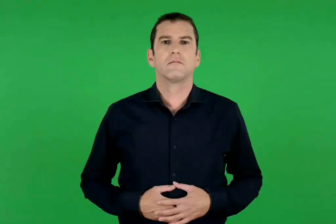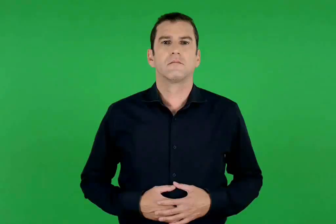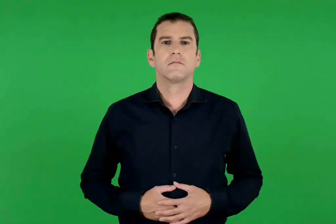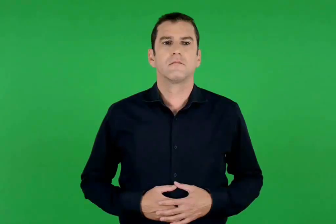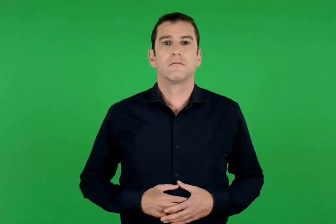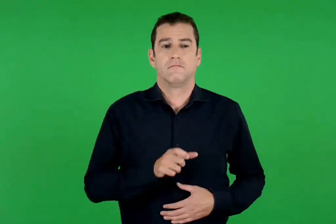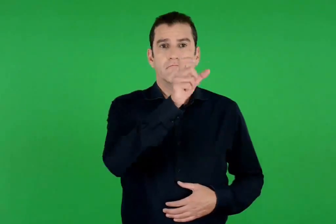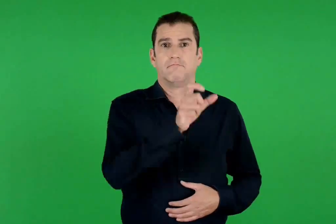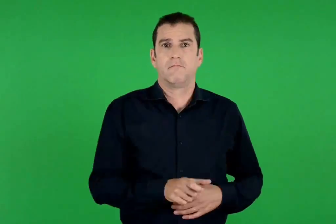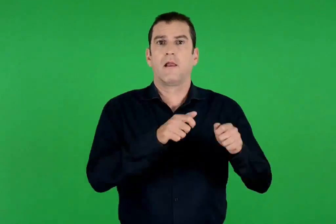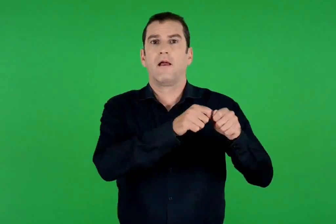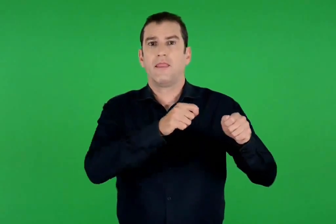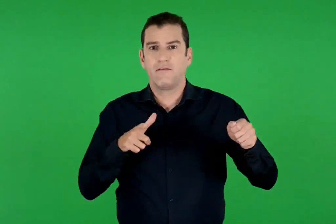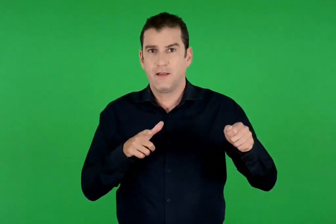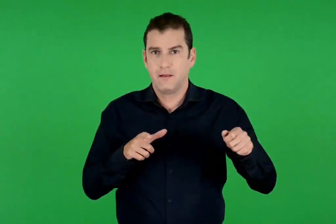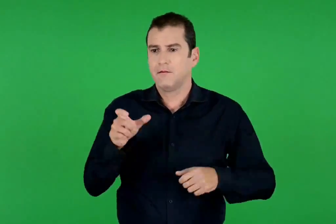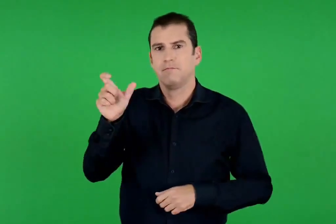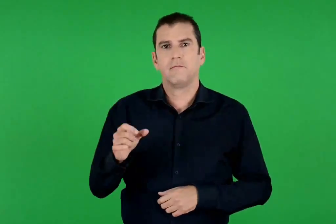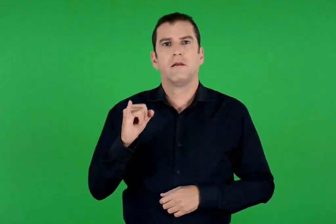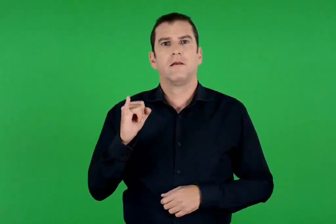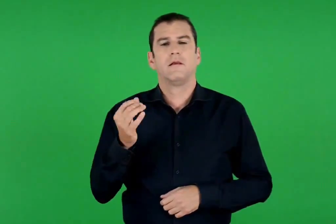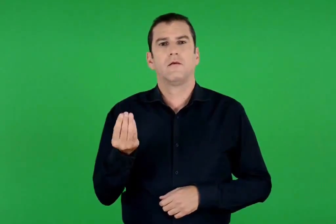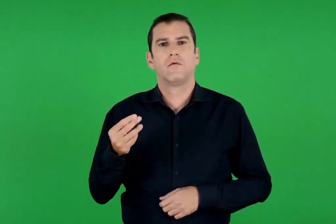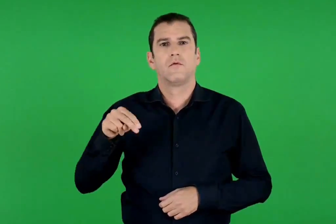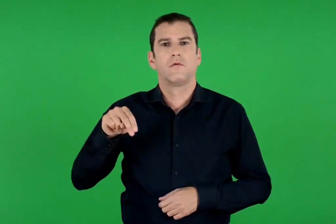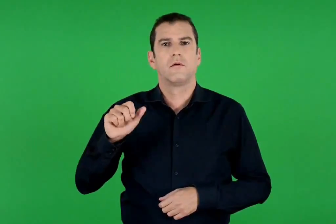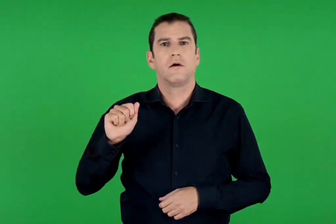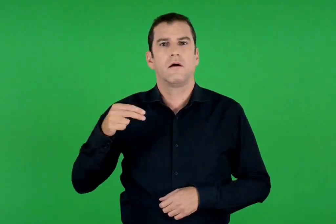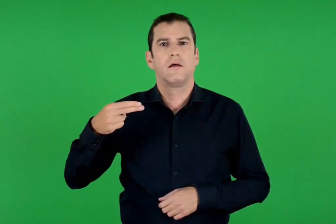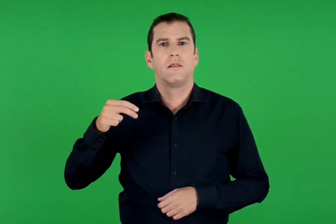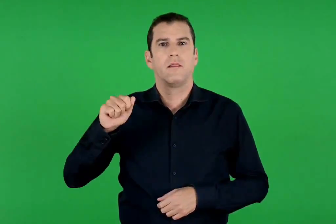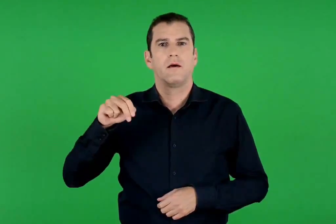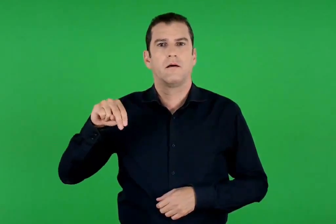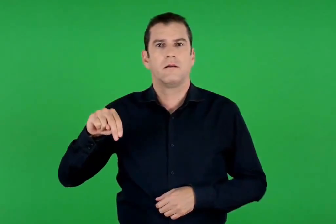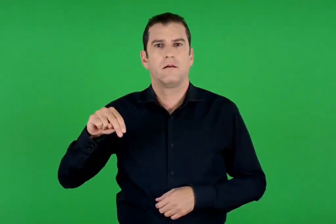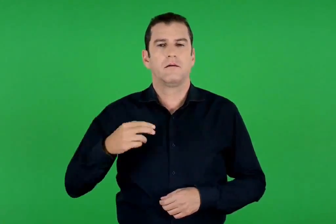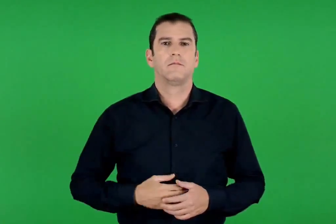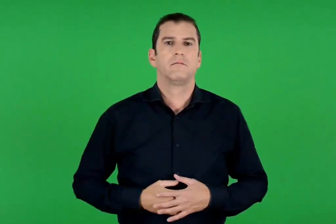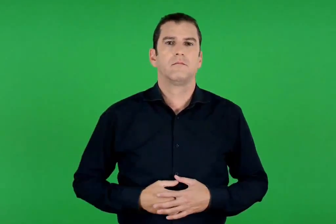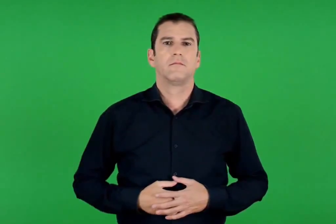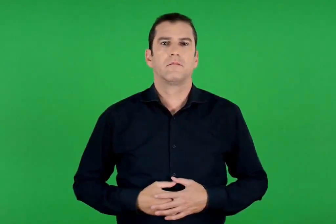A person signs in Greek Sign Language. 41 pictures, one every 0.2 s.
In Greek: δαβίδ και ιωνάθαν
